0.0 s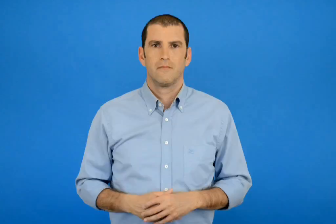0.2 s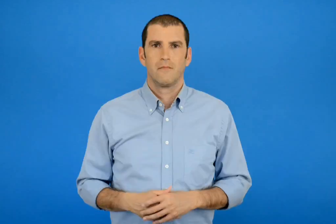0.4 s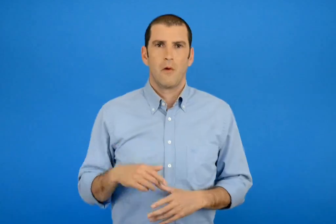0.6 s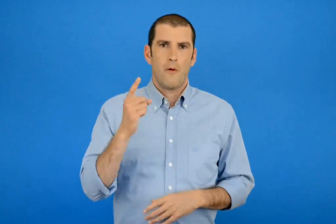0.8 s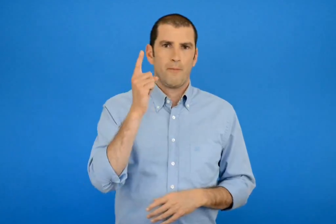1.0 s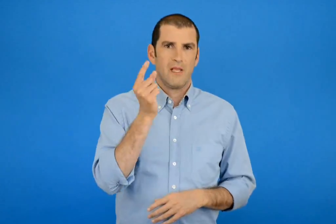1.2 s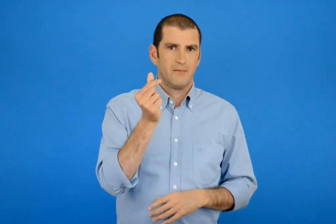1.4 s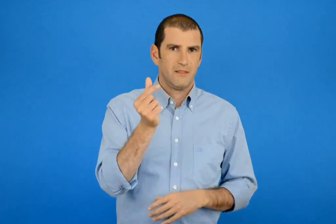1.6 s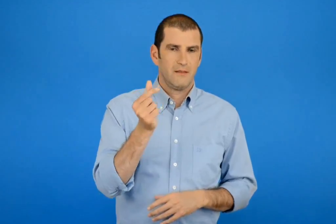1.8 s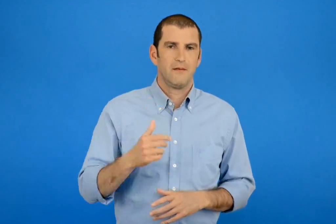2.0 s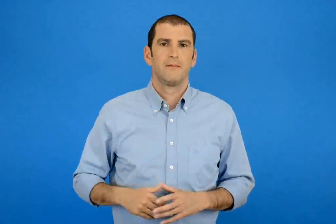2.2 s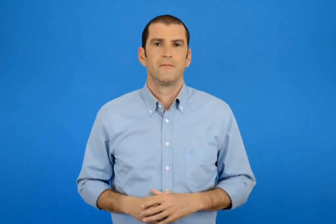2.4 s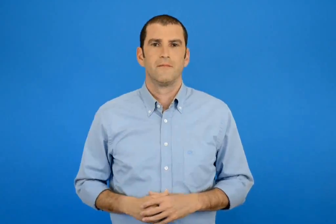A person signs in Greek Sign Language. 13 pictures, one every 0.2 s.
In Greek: 1 και μισή
